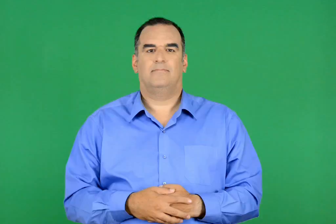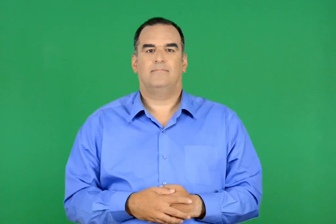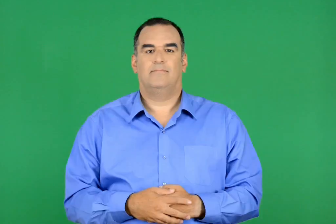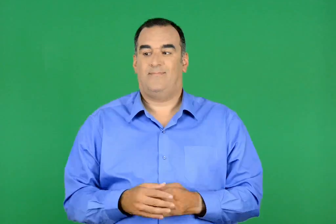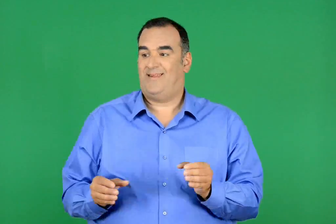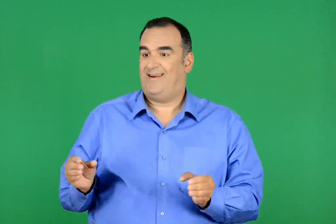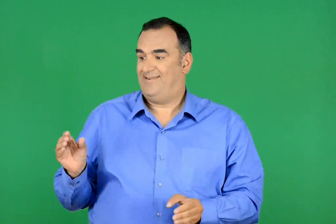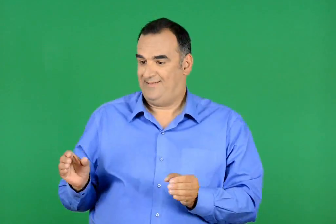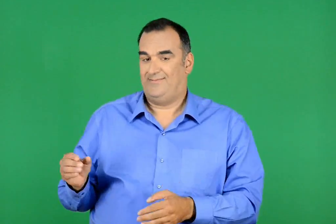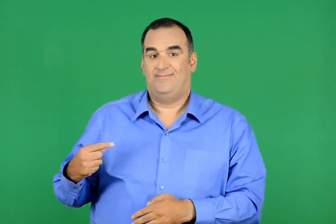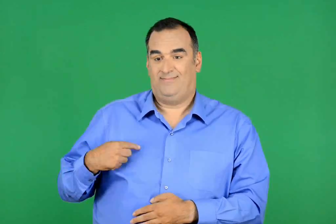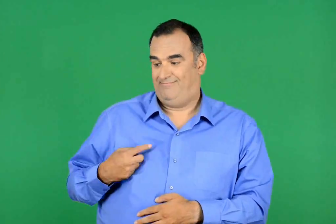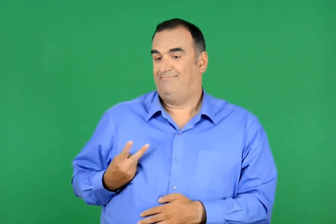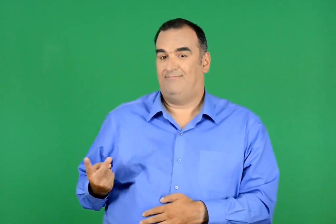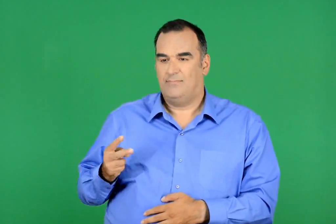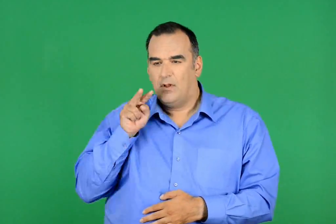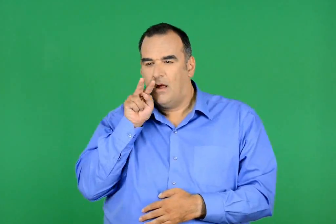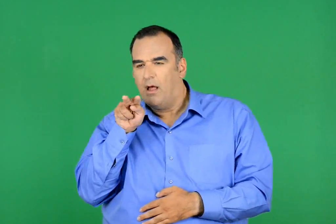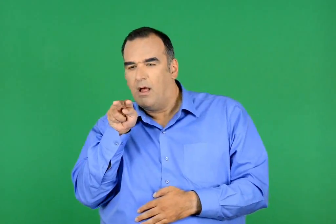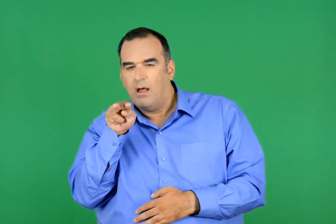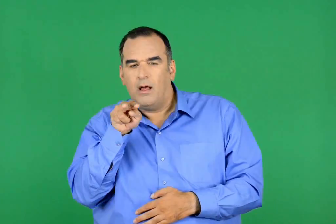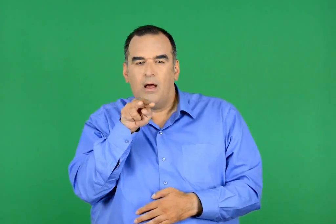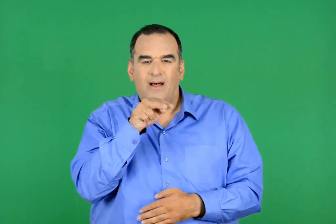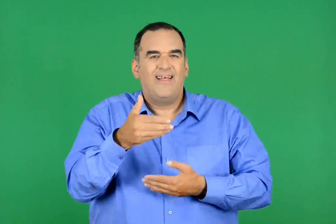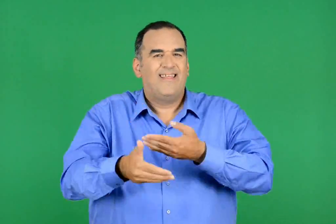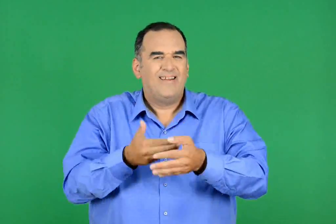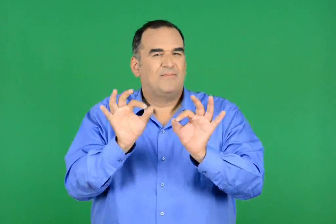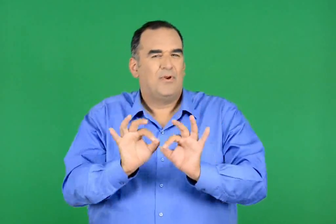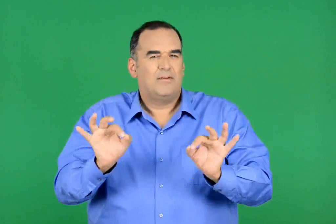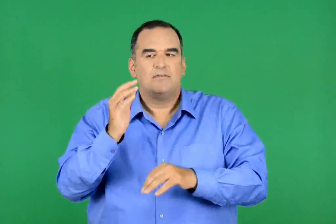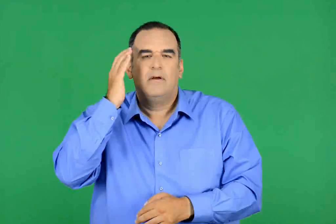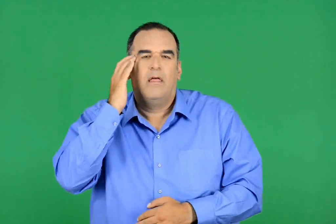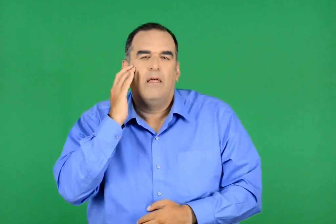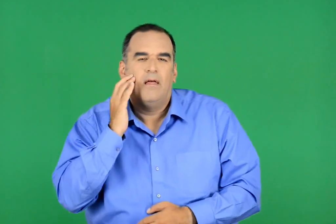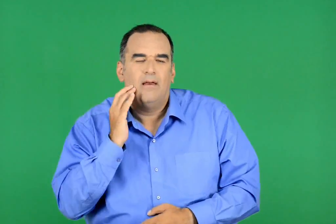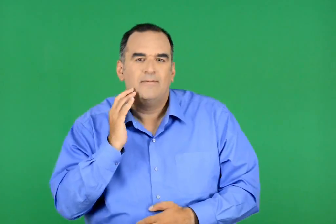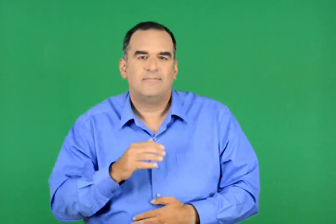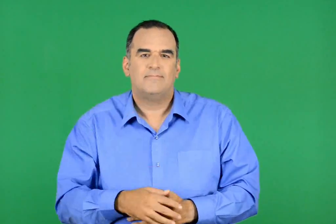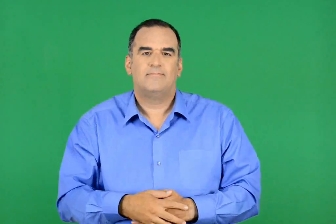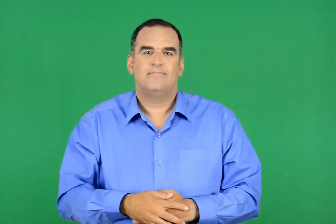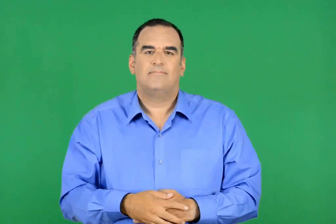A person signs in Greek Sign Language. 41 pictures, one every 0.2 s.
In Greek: ο άλφι κι εγώ παρακολουθούσαμε µαγεµένοι όλες του τις προετοιμασίες
